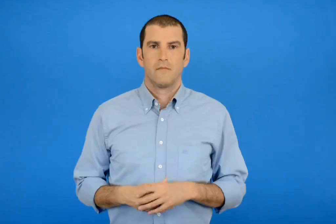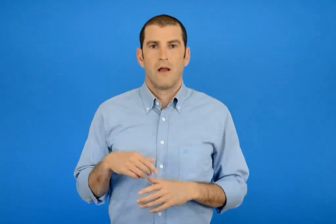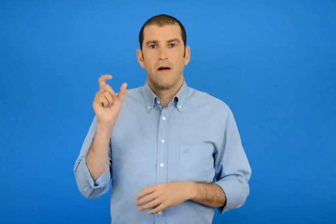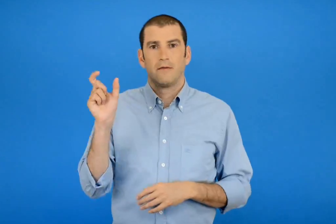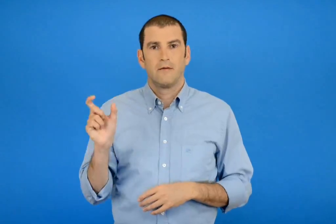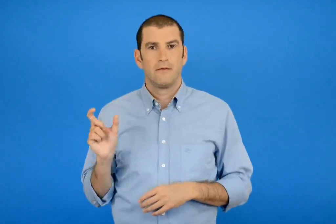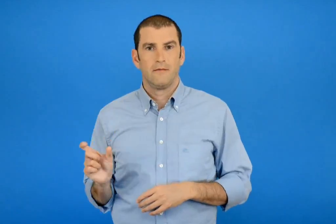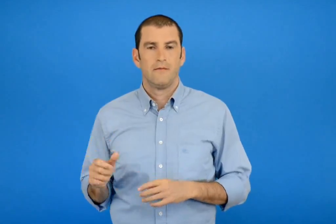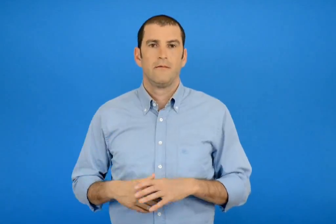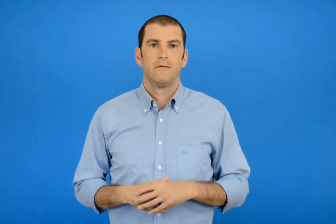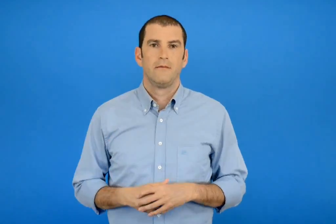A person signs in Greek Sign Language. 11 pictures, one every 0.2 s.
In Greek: με λέξεις
